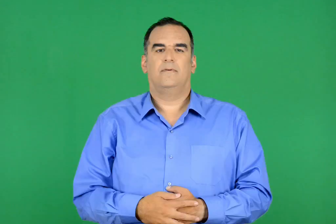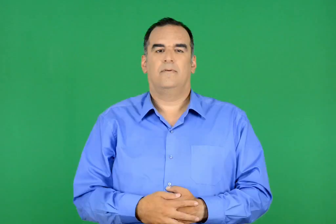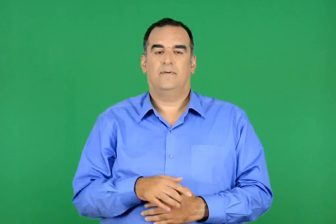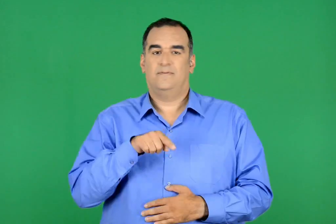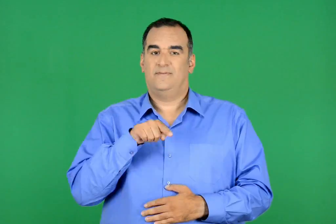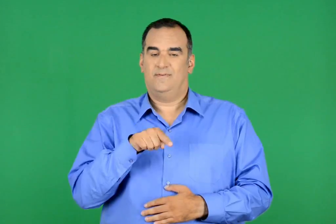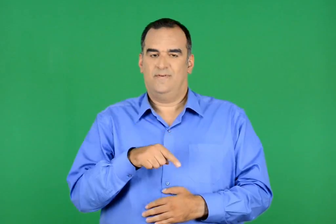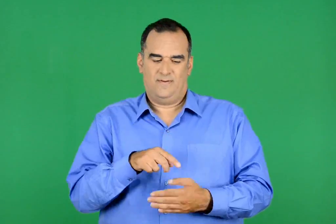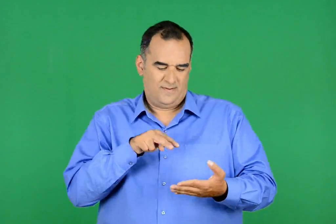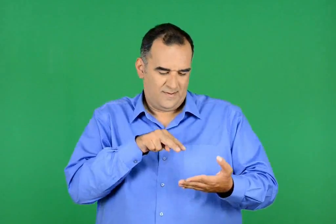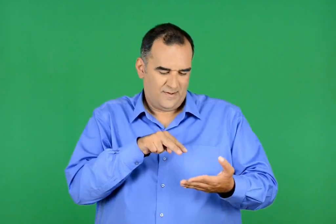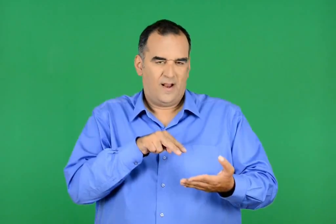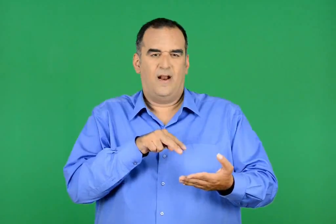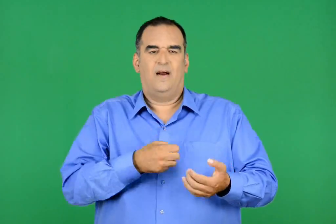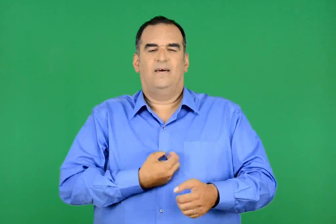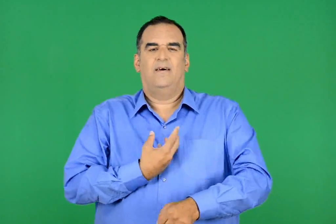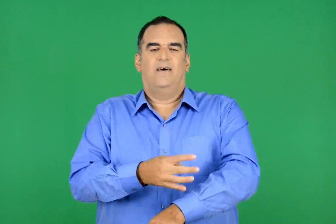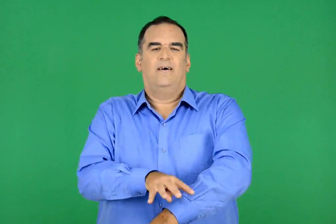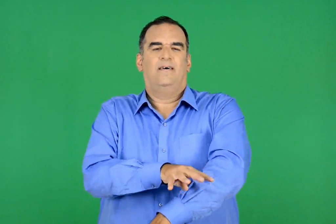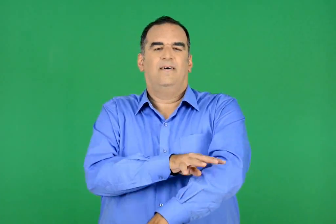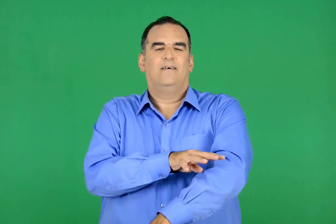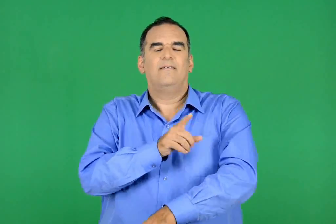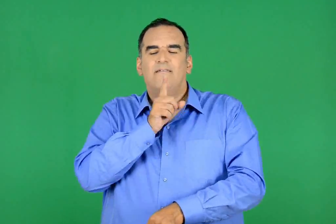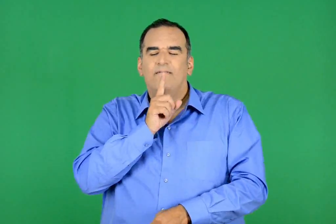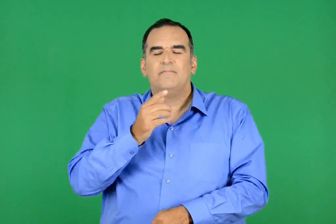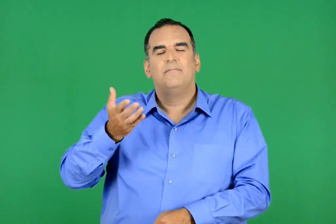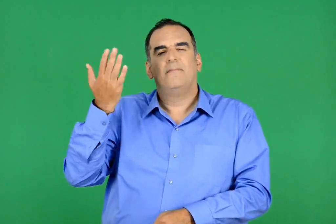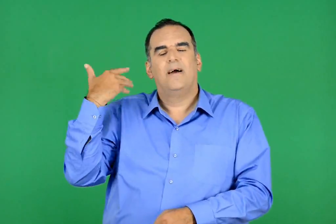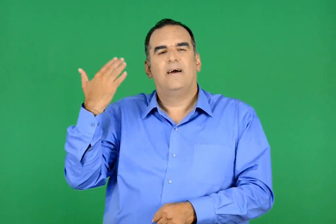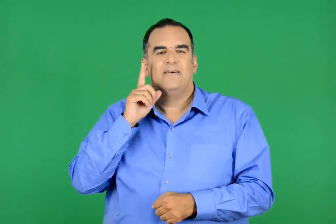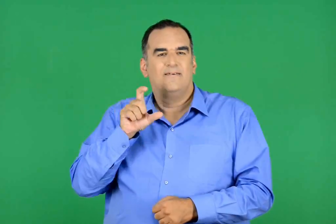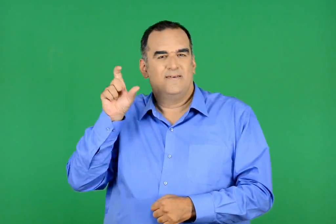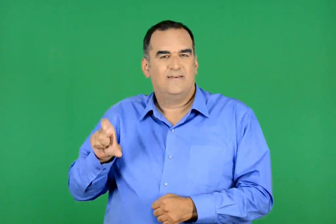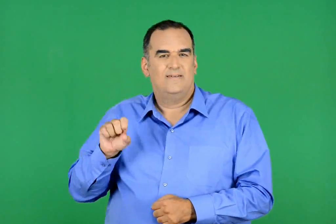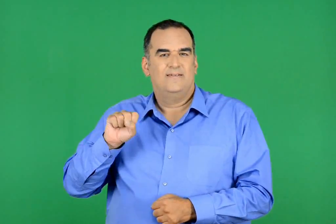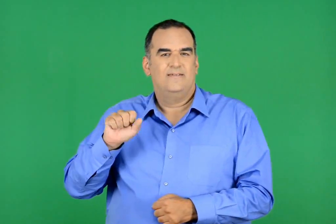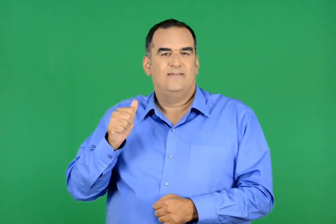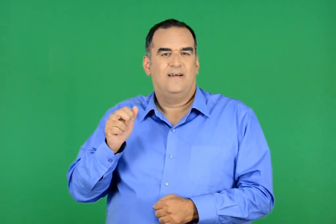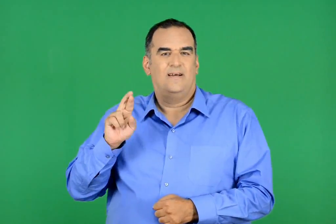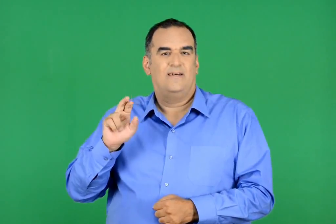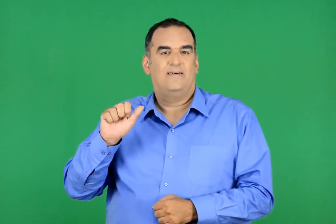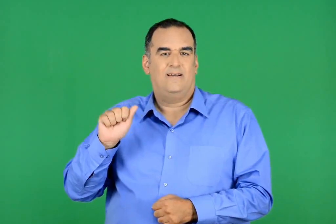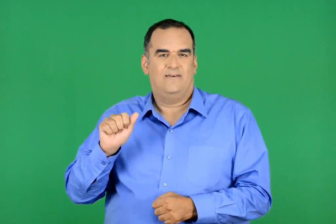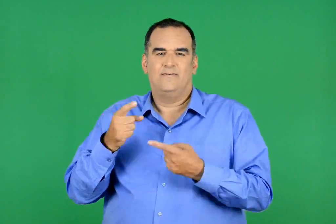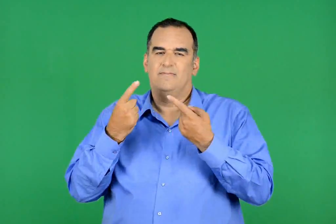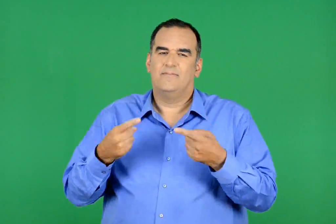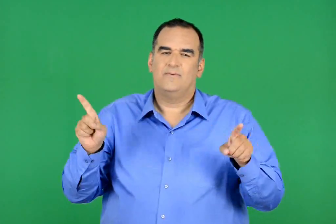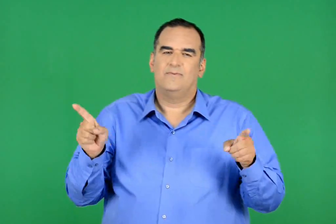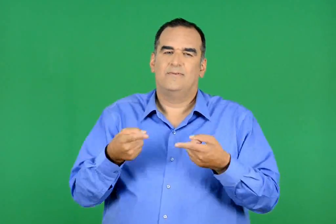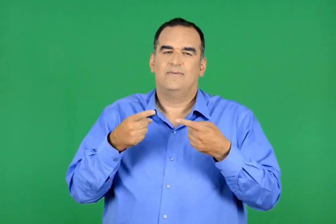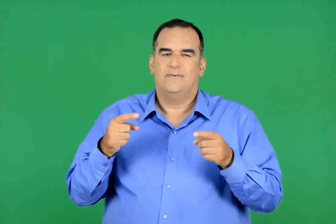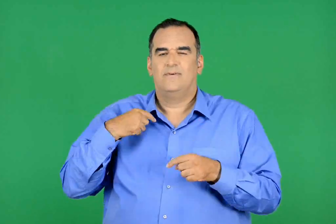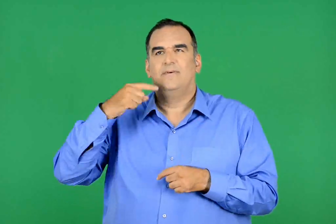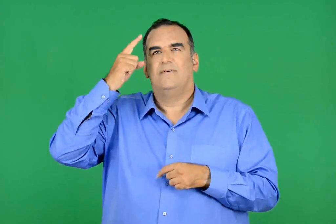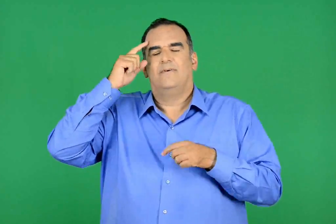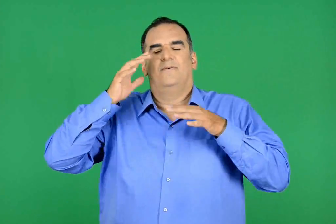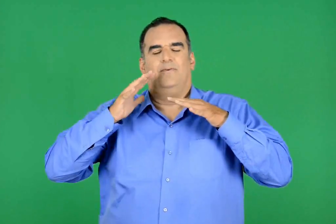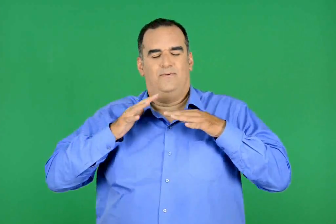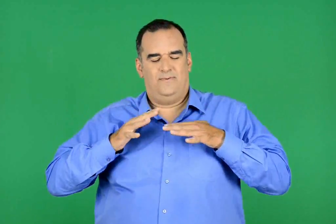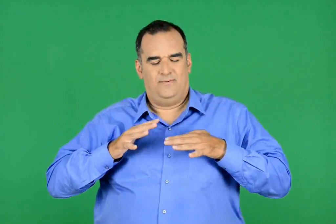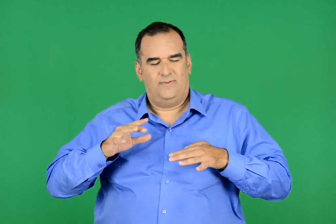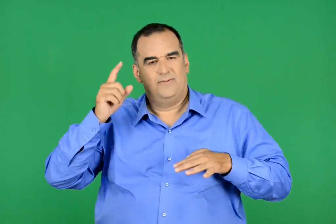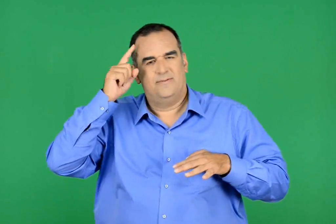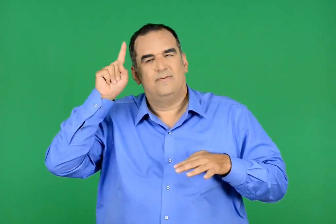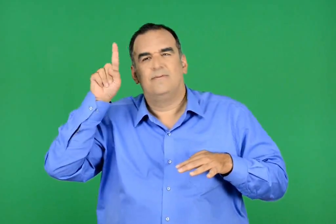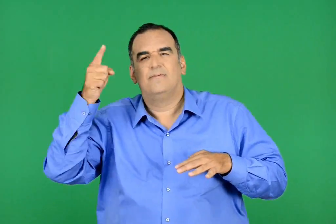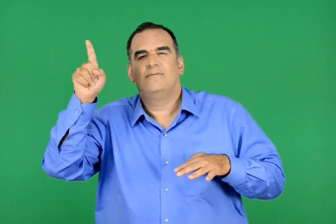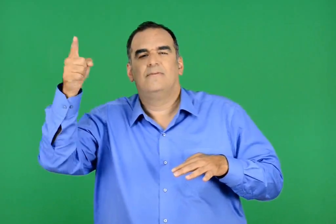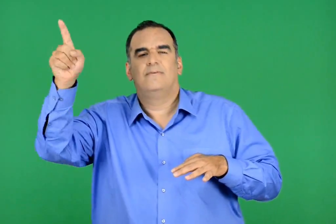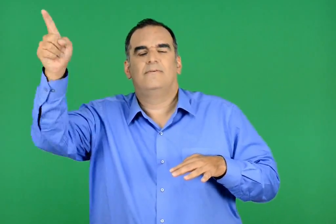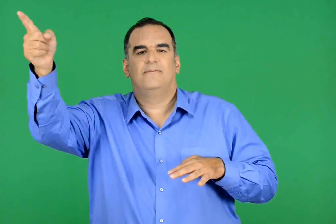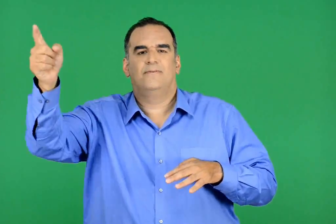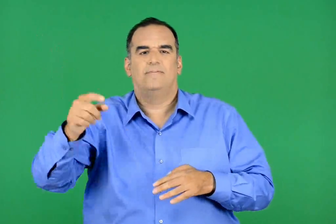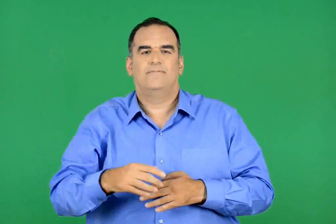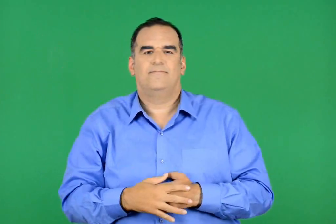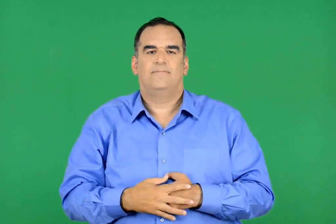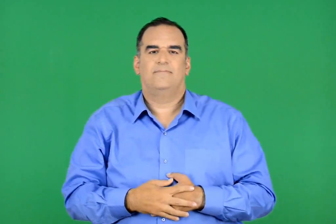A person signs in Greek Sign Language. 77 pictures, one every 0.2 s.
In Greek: ένιωσα την ίδια ταραχή , όπως τότε που η σάρα έβαζε τις νότες δίπλα δίπλα και το µυαλό αλάφρωνε και πέταγε µακριά
